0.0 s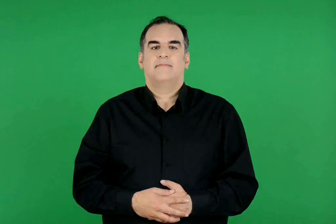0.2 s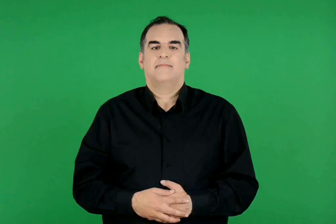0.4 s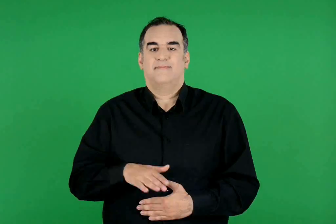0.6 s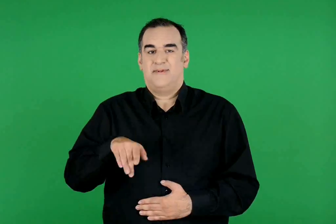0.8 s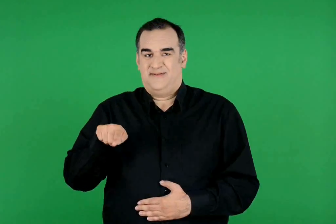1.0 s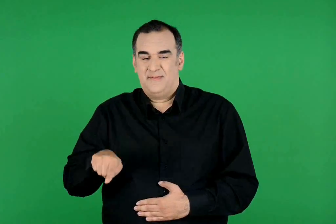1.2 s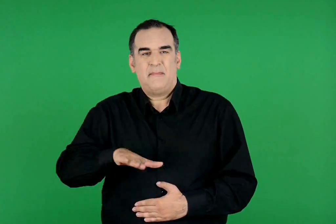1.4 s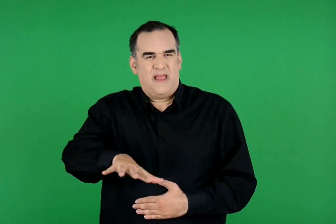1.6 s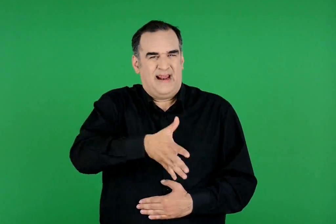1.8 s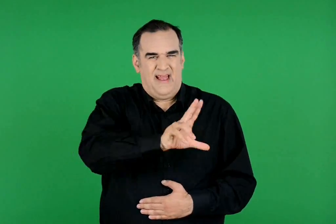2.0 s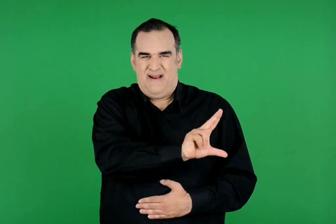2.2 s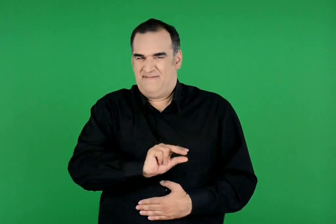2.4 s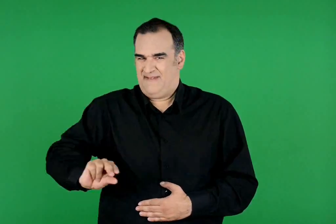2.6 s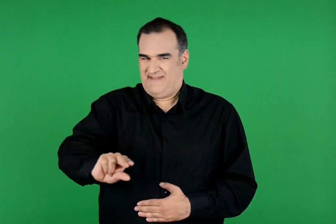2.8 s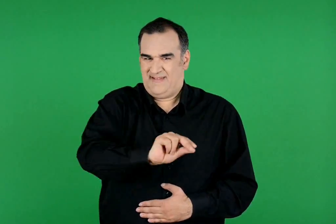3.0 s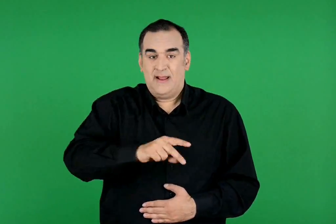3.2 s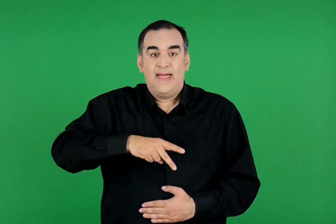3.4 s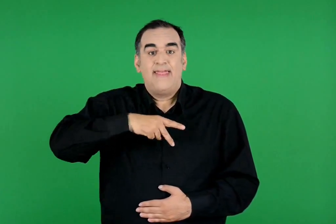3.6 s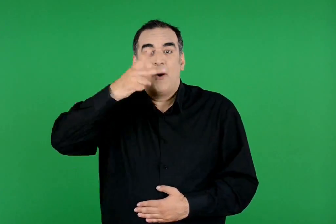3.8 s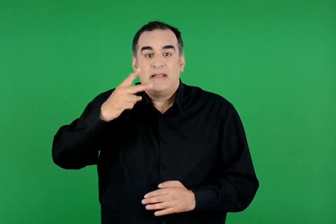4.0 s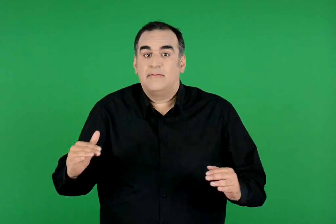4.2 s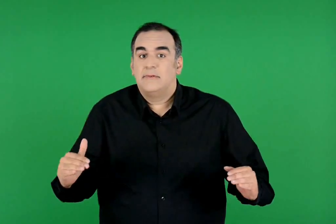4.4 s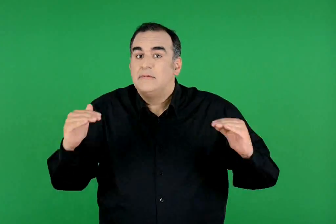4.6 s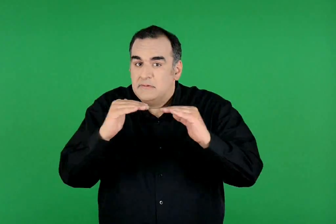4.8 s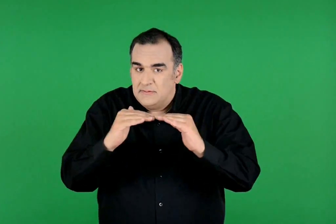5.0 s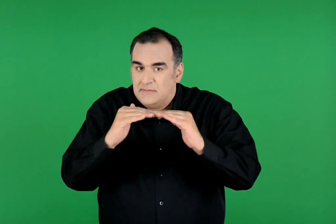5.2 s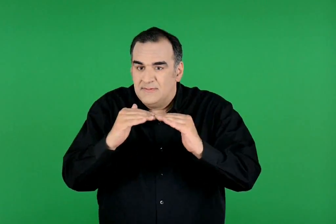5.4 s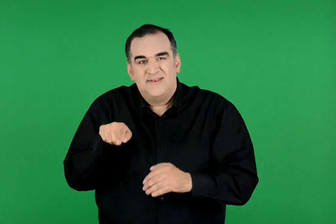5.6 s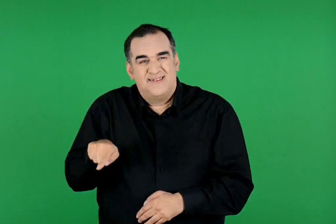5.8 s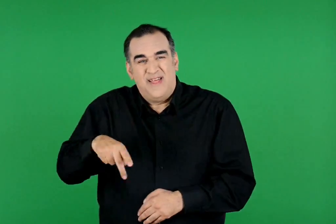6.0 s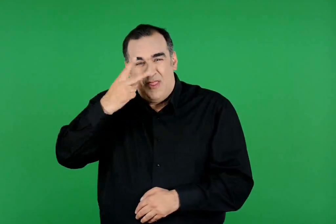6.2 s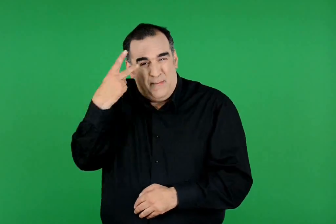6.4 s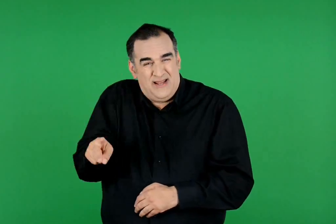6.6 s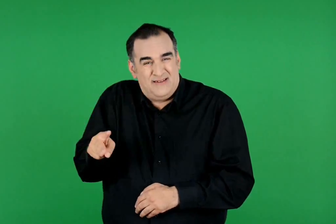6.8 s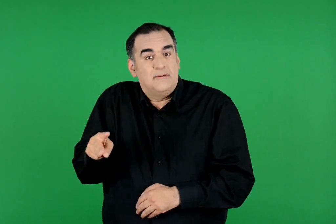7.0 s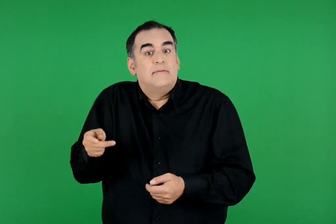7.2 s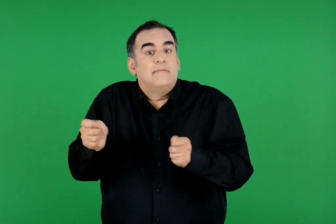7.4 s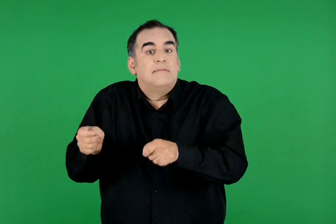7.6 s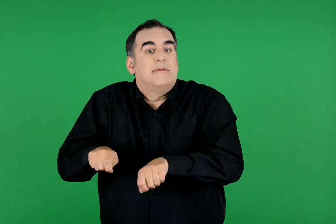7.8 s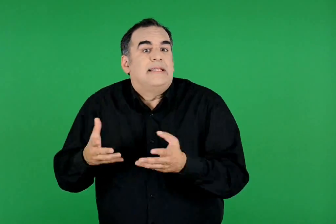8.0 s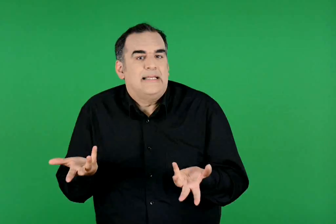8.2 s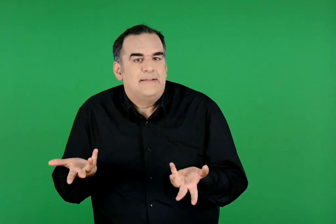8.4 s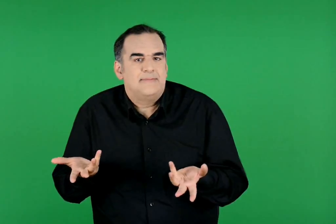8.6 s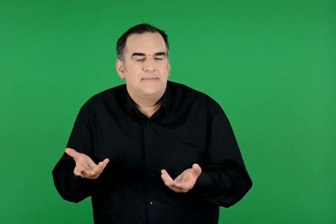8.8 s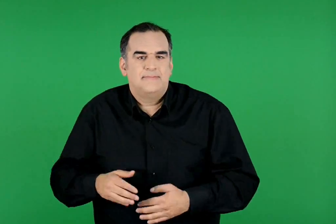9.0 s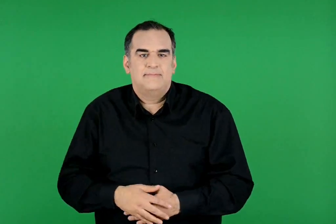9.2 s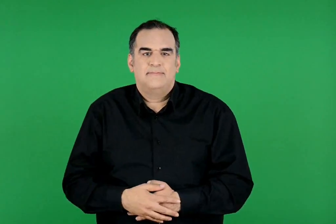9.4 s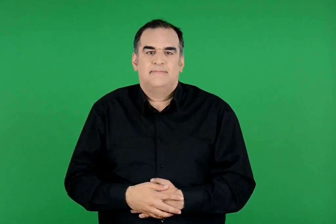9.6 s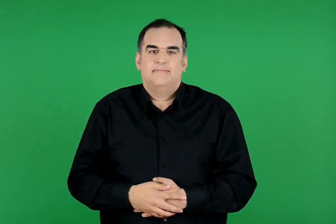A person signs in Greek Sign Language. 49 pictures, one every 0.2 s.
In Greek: έχει τα ίδια δικαιώματα με άλλα παιδιά της ηλικίας του ; ποια δικαιώματά του στερείται ;
